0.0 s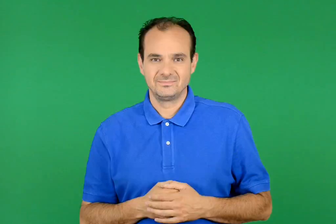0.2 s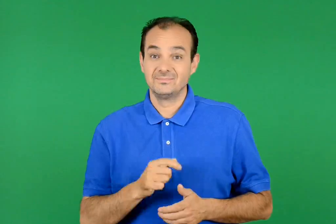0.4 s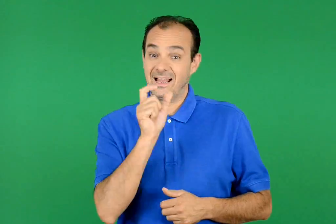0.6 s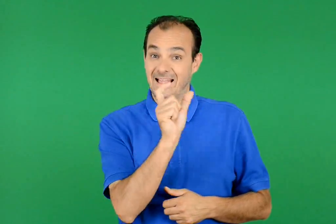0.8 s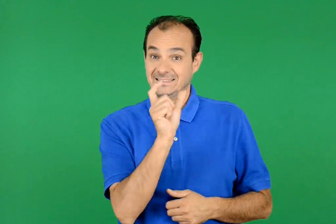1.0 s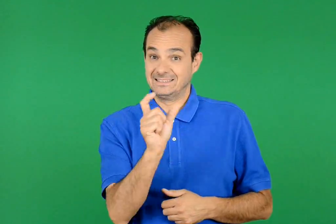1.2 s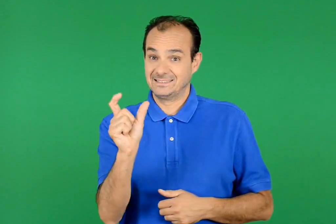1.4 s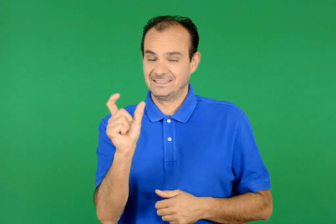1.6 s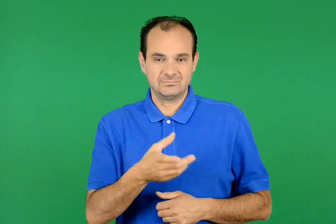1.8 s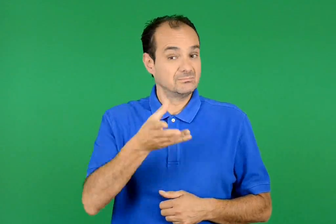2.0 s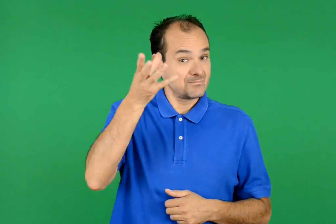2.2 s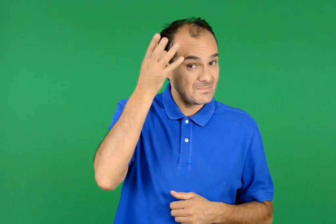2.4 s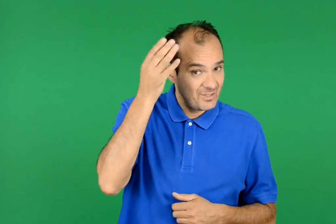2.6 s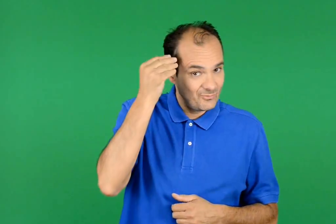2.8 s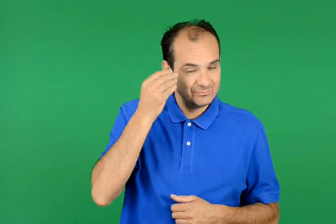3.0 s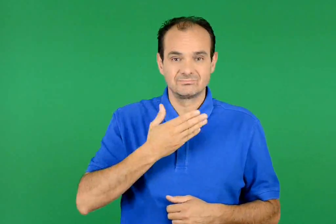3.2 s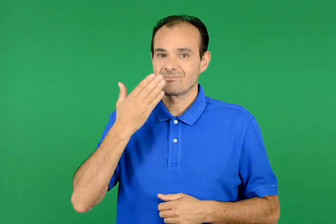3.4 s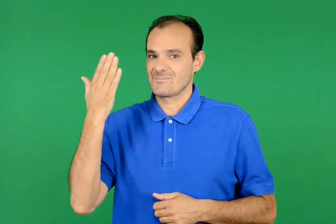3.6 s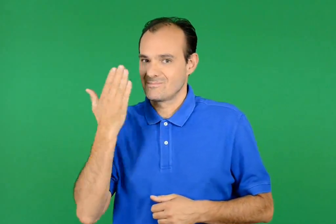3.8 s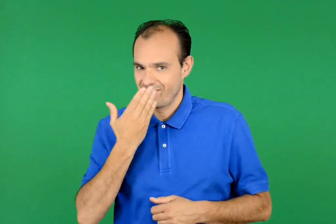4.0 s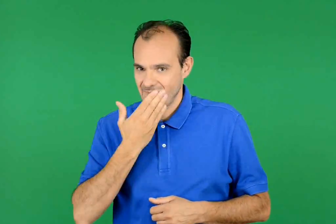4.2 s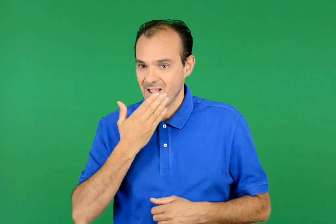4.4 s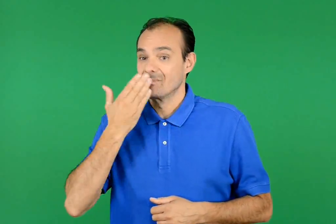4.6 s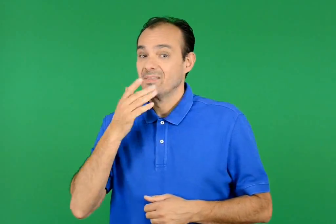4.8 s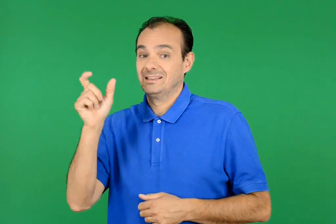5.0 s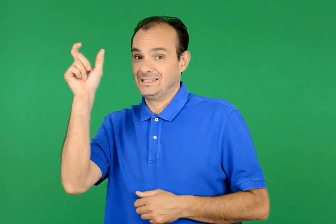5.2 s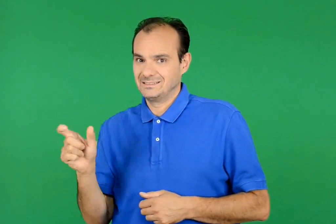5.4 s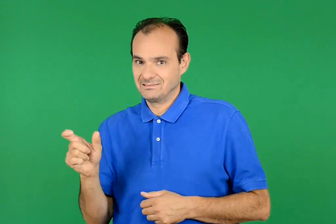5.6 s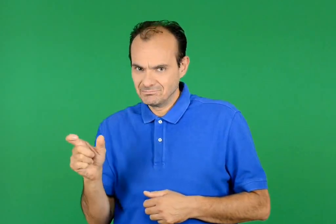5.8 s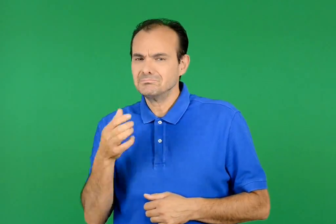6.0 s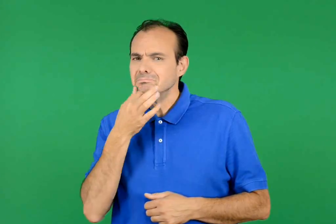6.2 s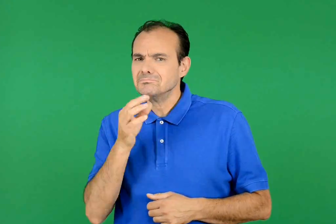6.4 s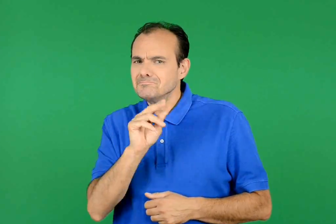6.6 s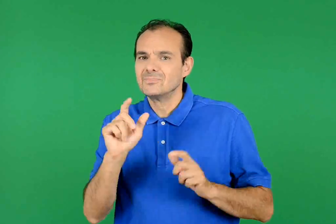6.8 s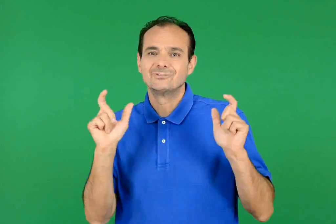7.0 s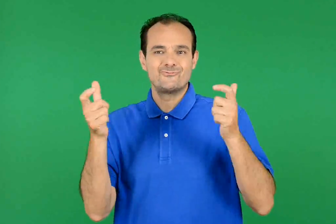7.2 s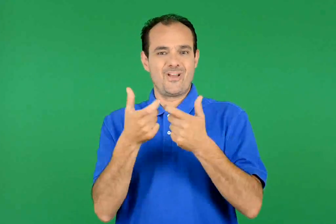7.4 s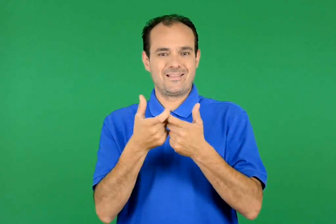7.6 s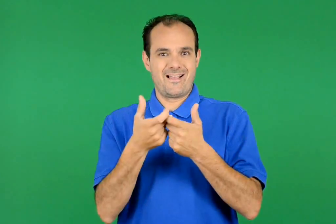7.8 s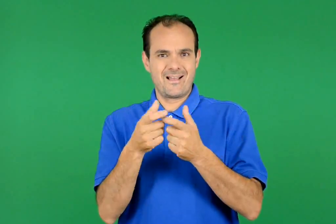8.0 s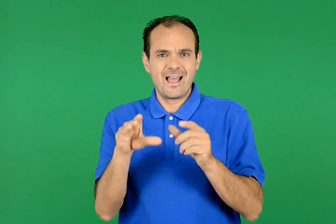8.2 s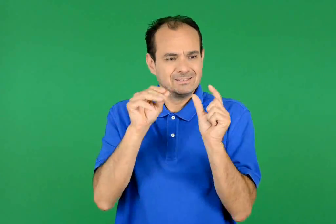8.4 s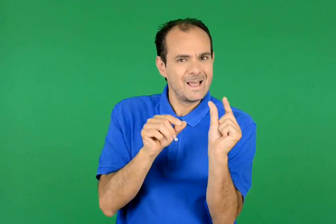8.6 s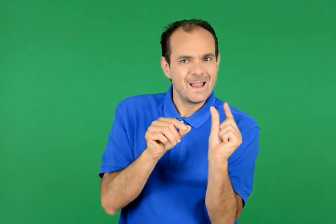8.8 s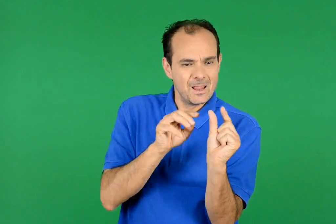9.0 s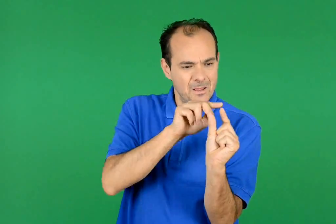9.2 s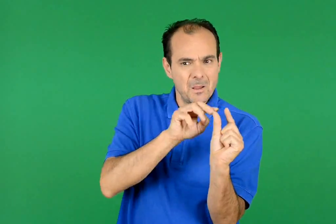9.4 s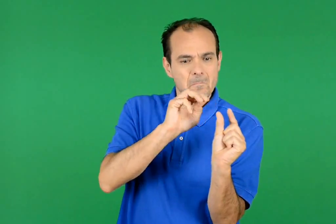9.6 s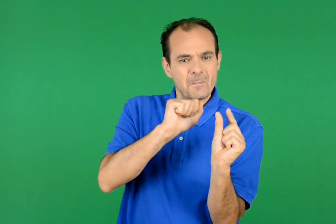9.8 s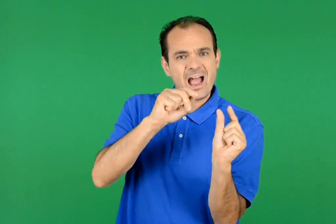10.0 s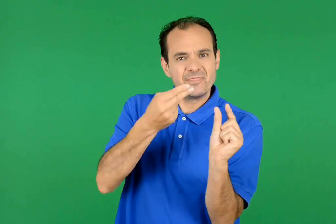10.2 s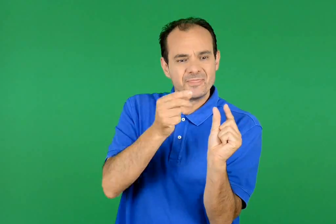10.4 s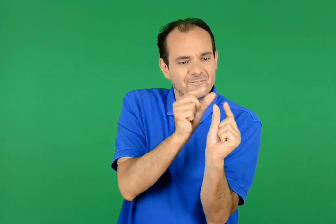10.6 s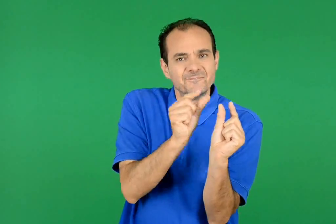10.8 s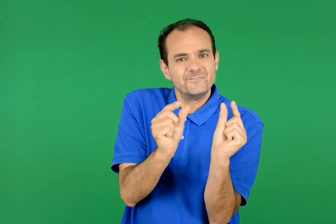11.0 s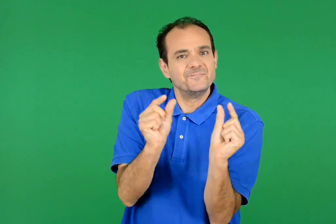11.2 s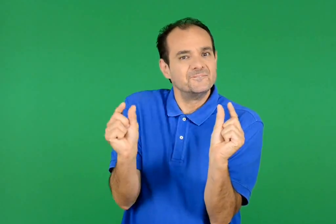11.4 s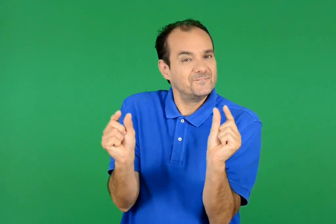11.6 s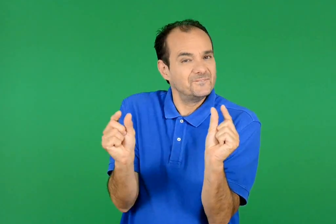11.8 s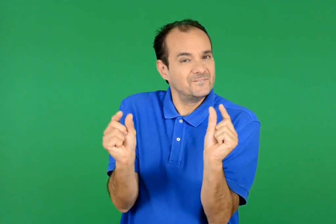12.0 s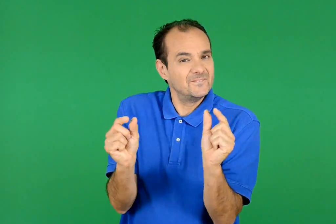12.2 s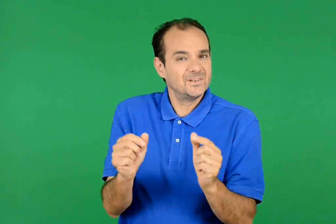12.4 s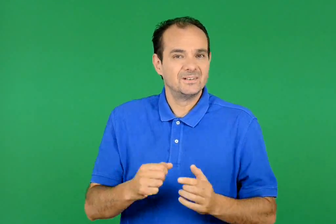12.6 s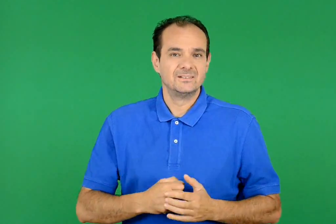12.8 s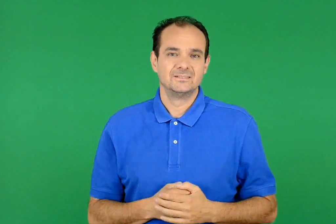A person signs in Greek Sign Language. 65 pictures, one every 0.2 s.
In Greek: οι λέξεις μαθαίνω , μάθημα , μαθητής αποτελούν μια οικογένεια και αρχίζουν όλες με το ίδιο κομμάτι
